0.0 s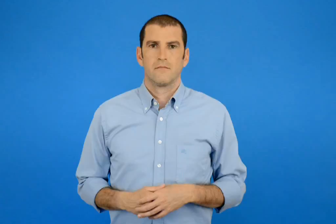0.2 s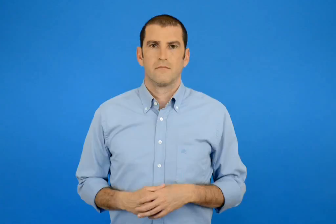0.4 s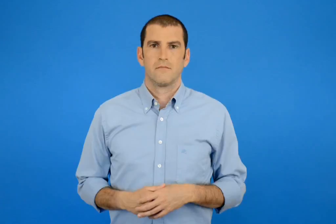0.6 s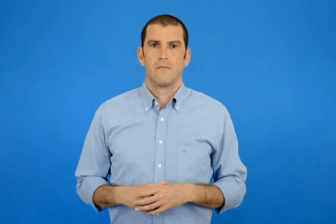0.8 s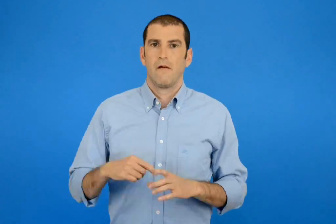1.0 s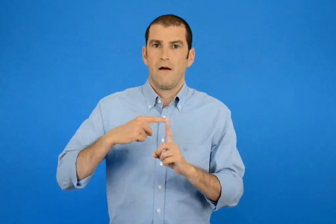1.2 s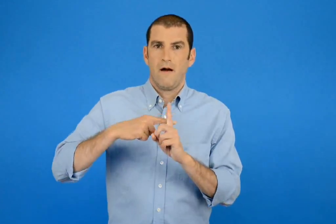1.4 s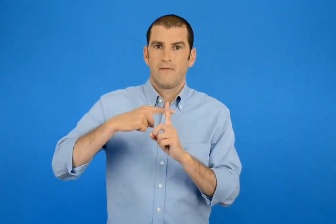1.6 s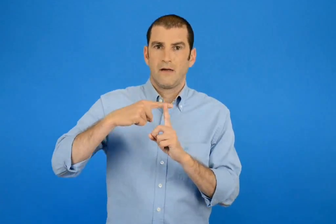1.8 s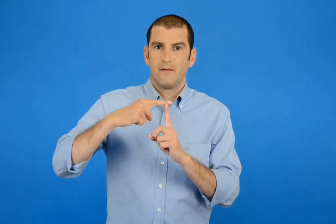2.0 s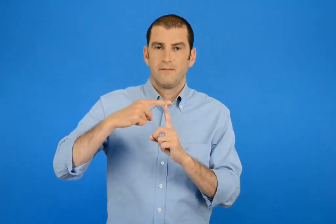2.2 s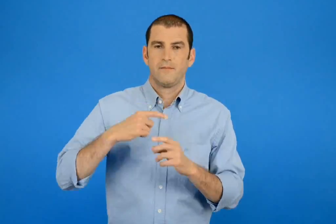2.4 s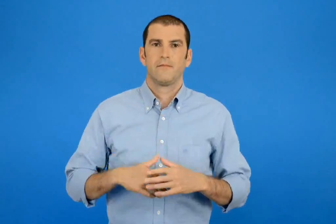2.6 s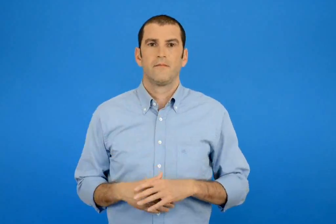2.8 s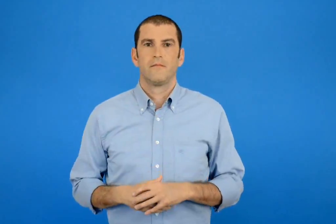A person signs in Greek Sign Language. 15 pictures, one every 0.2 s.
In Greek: με άβακα
